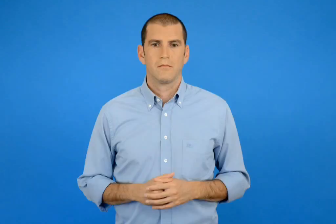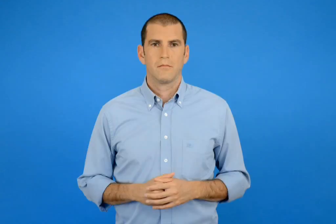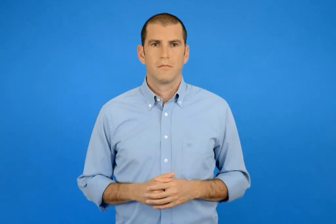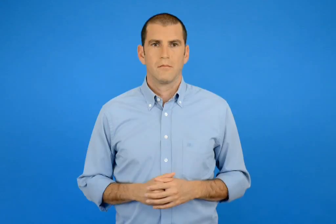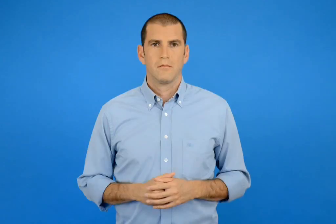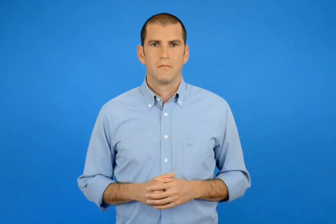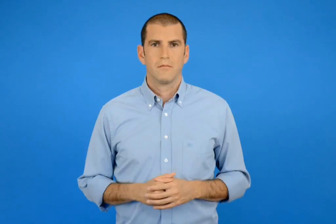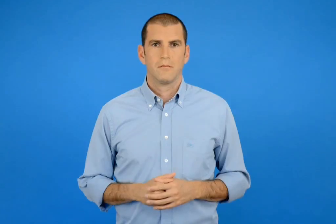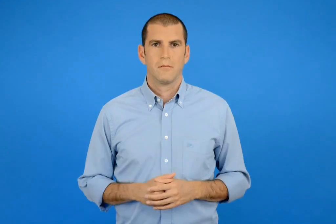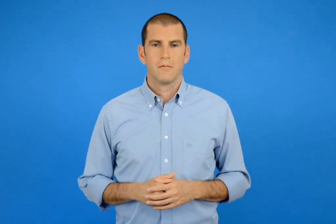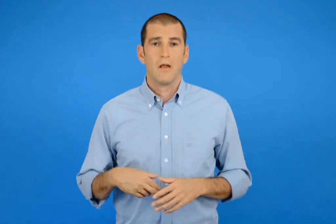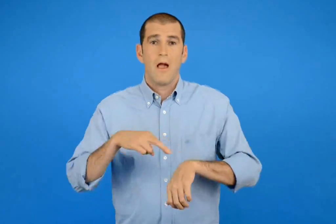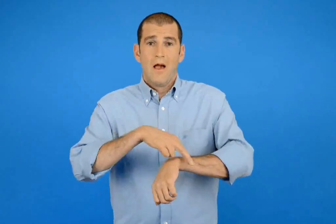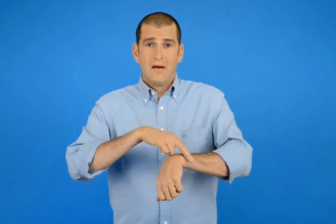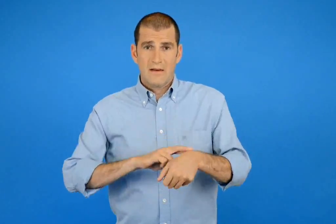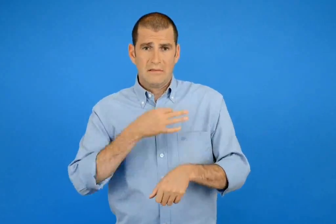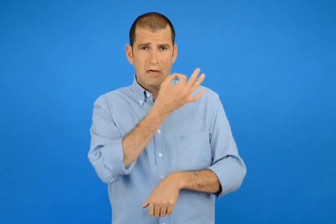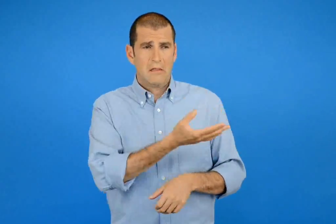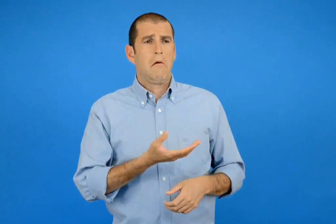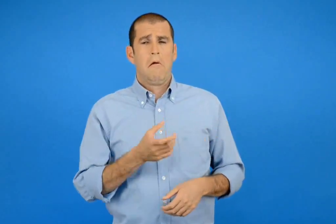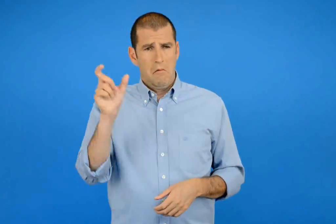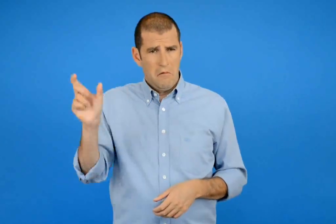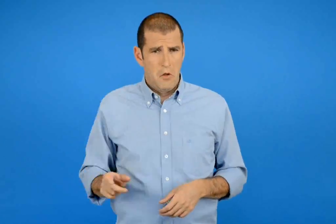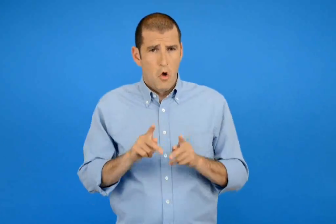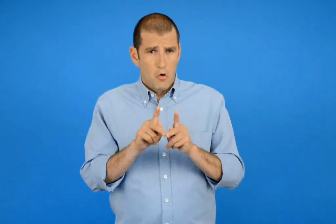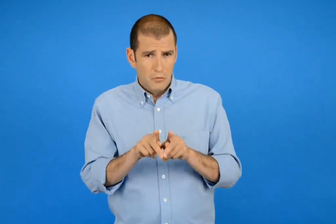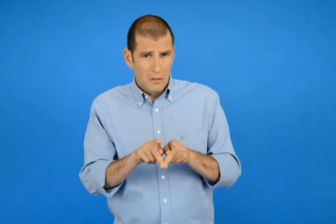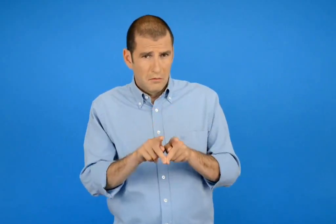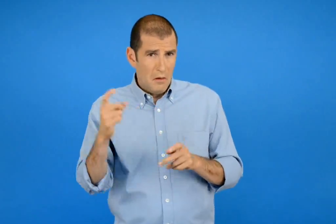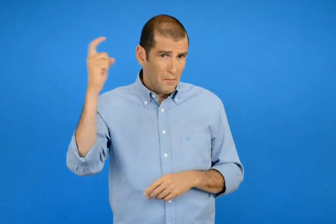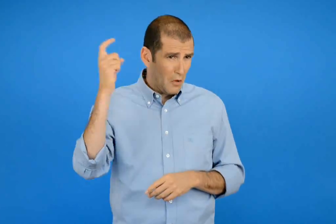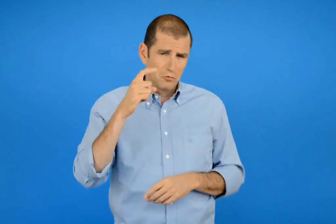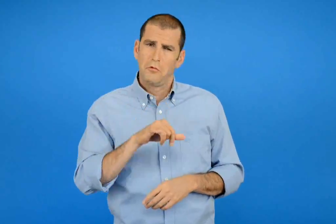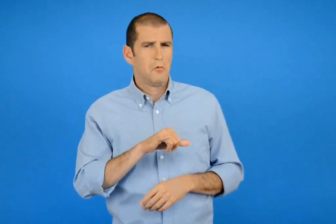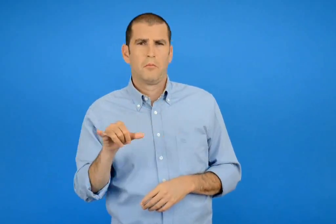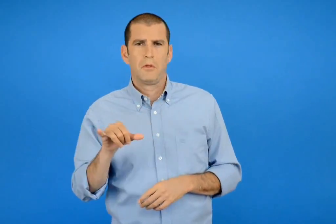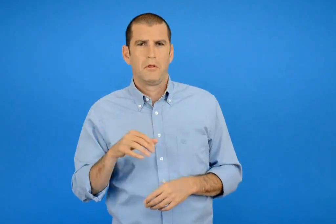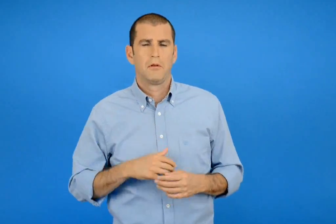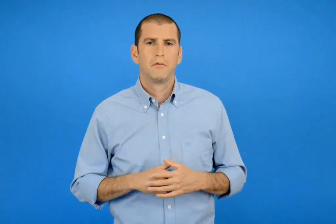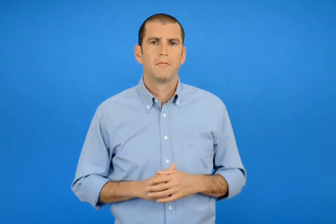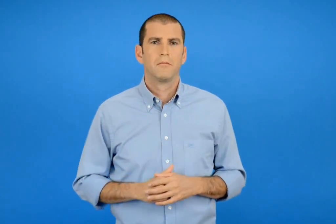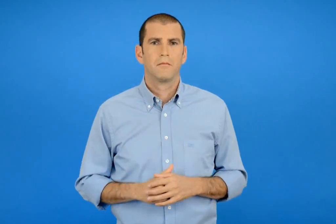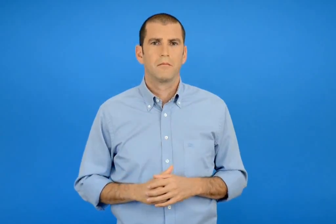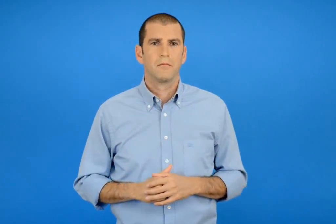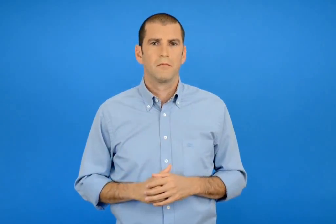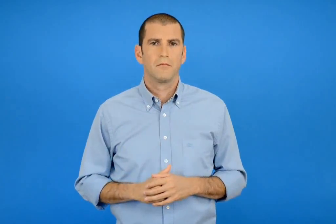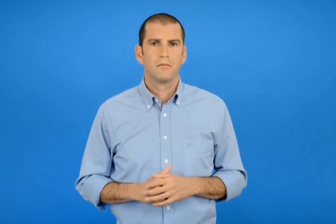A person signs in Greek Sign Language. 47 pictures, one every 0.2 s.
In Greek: δε μαλώνει ο γερό κοσμάς λέει ο ρήγας
